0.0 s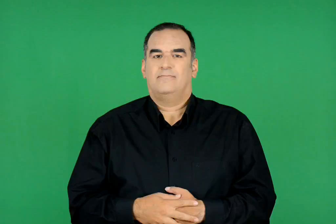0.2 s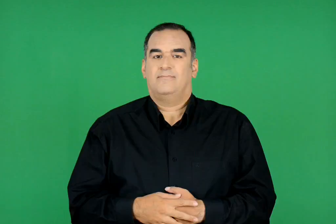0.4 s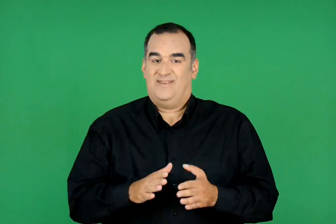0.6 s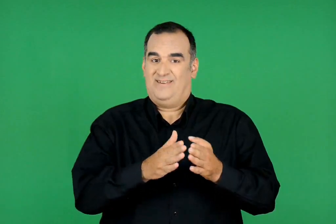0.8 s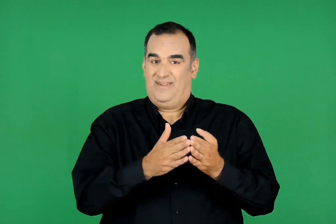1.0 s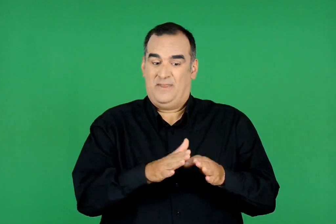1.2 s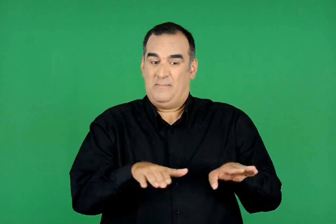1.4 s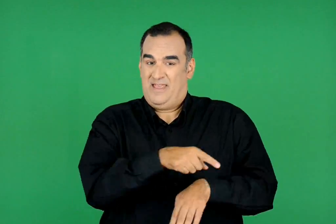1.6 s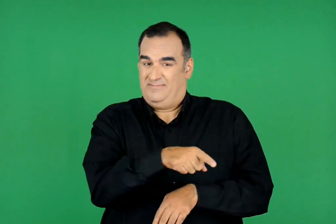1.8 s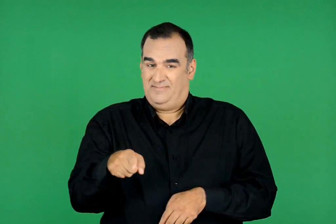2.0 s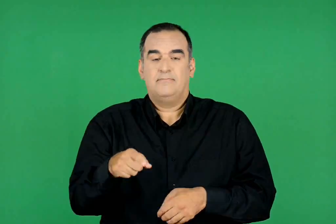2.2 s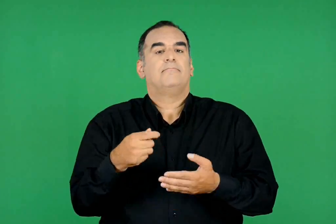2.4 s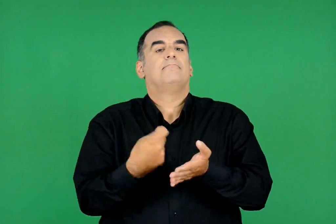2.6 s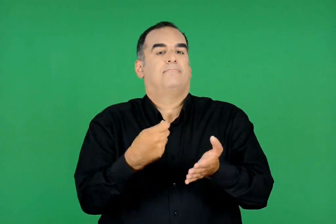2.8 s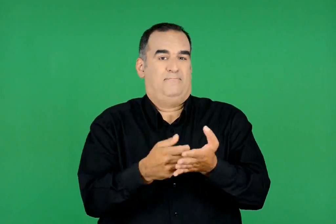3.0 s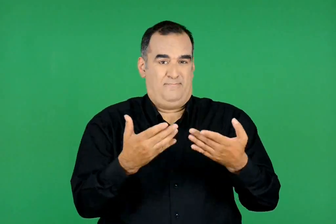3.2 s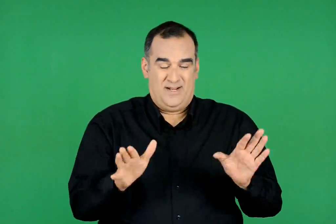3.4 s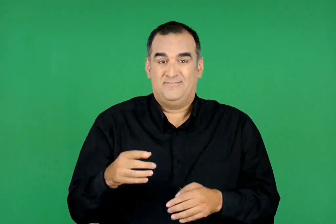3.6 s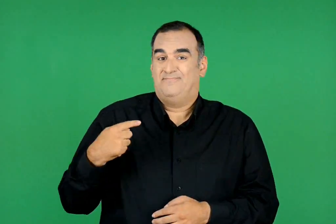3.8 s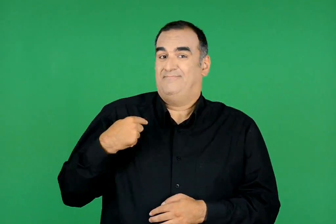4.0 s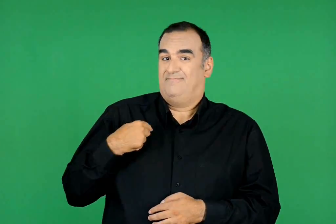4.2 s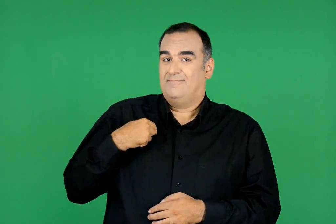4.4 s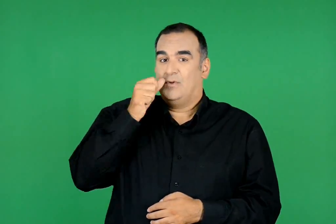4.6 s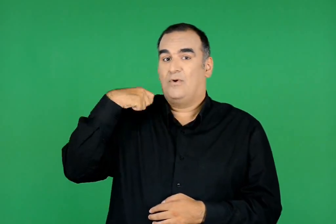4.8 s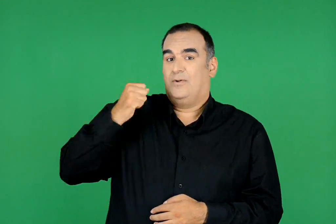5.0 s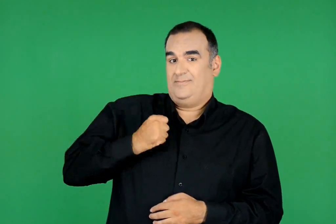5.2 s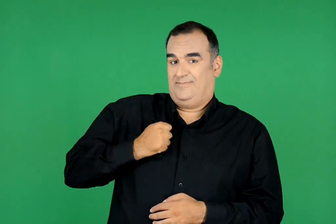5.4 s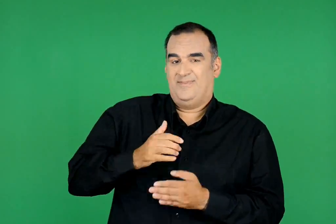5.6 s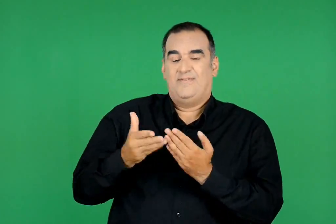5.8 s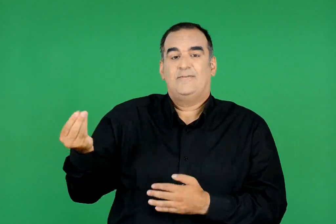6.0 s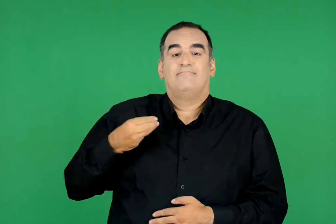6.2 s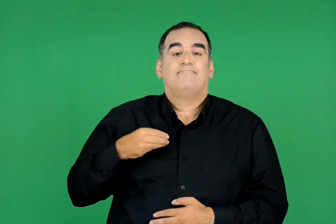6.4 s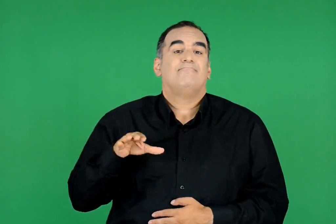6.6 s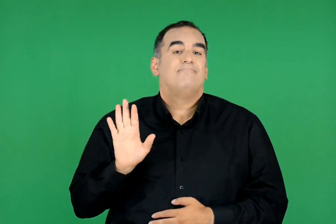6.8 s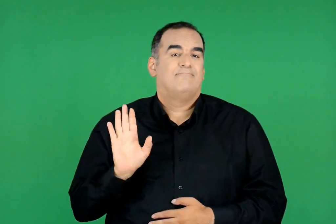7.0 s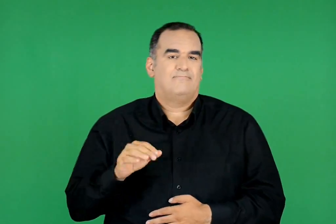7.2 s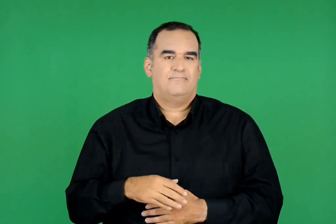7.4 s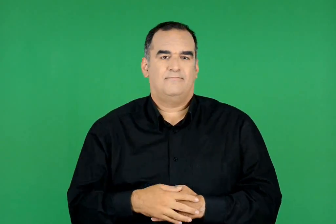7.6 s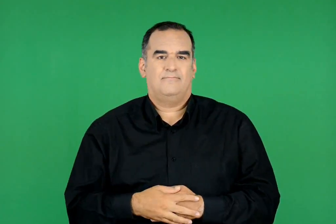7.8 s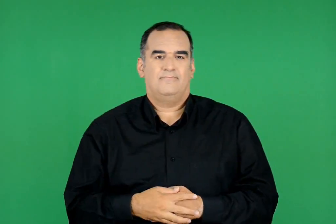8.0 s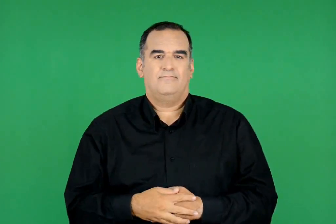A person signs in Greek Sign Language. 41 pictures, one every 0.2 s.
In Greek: τα αγοράζανε τα παιδιά τα βιβλία , αλλά εμένα δε μου παίρναν οι γονείς μου
